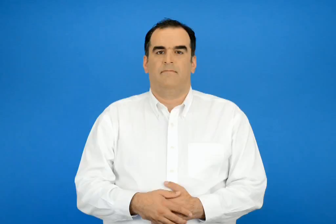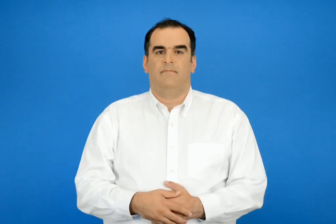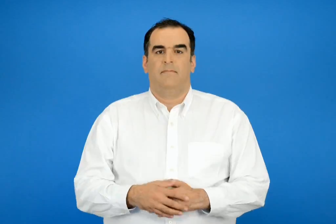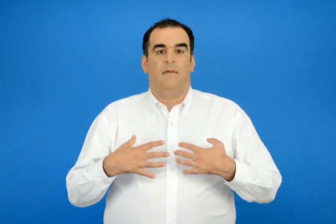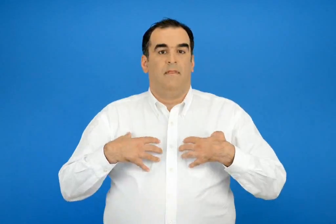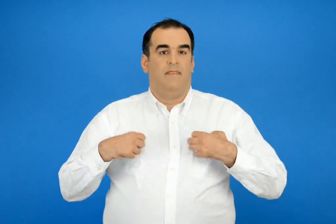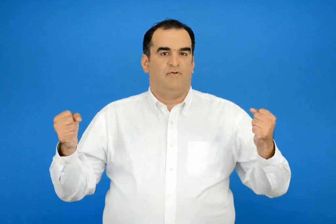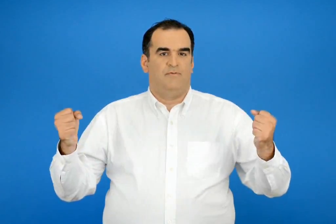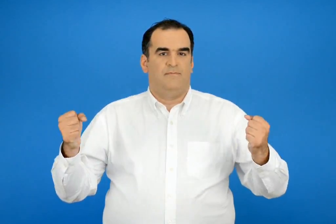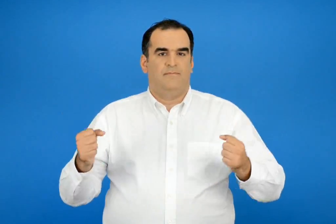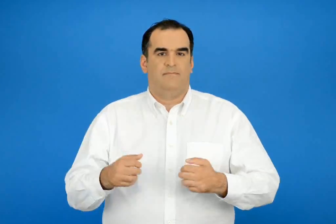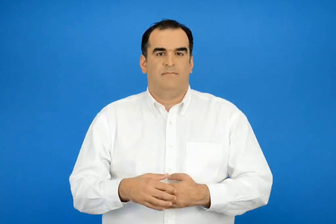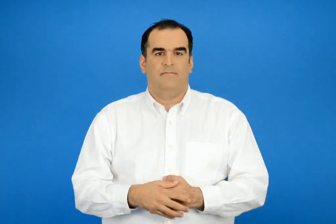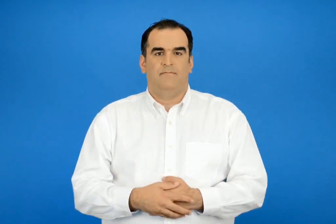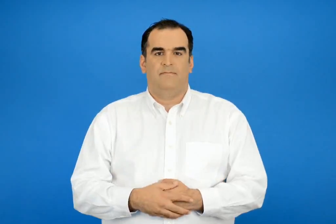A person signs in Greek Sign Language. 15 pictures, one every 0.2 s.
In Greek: θυμός
